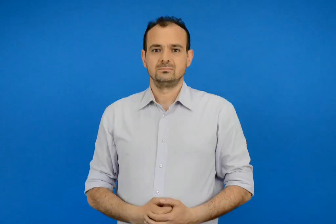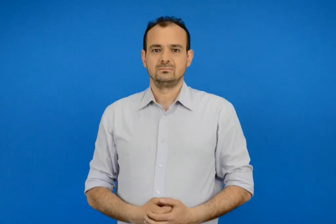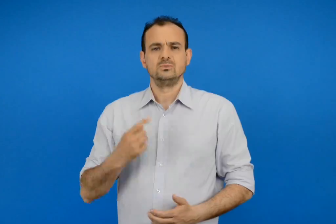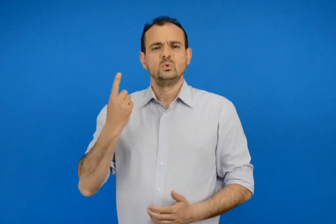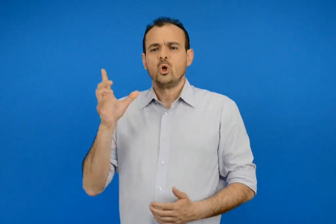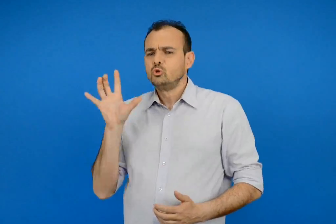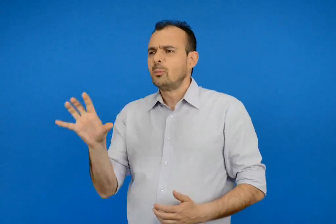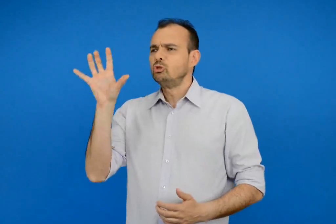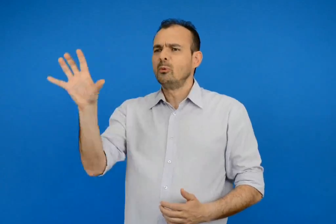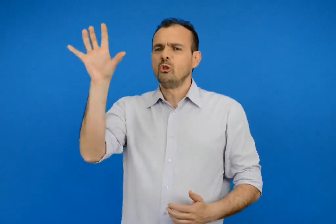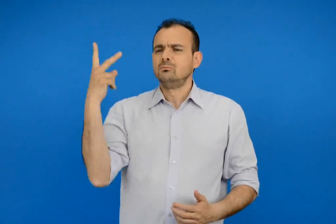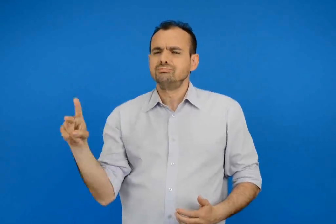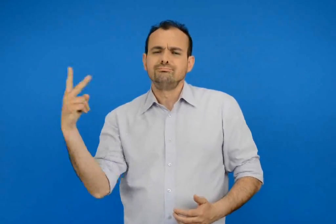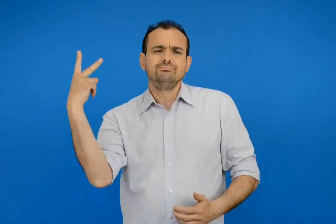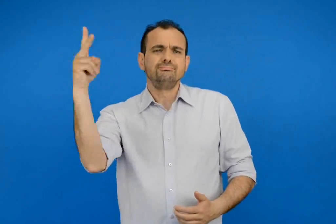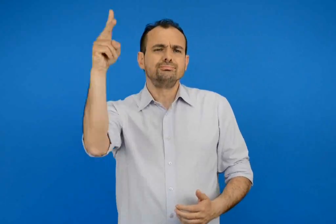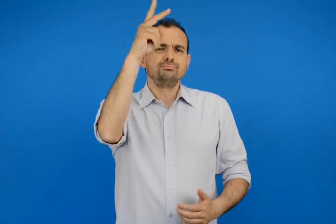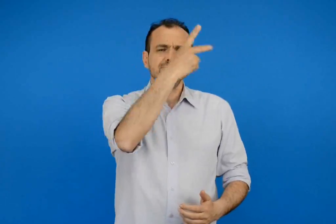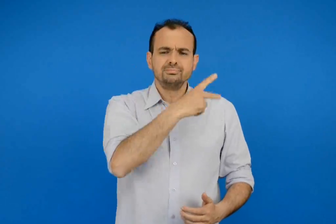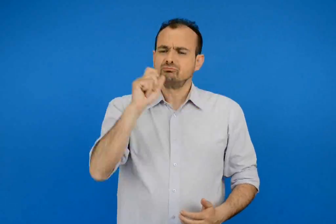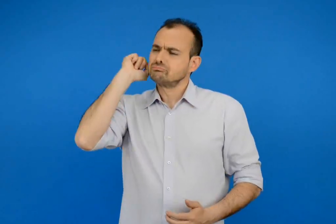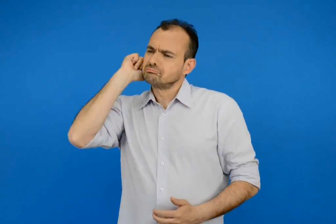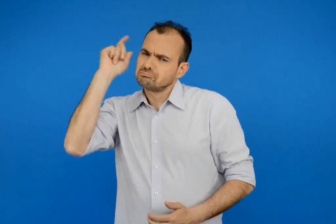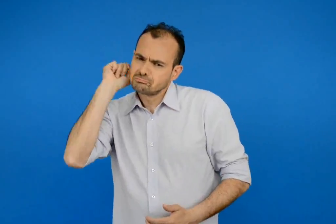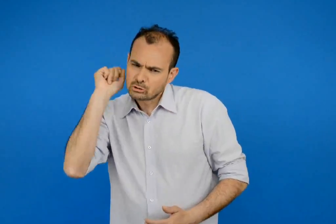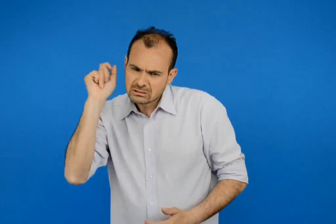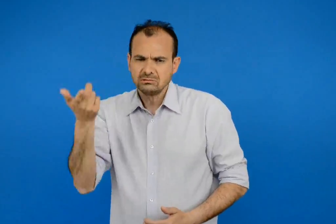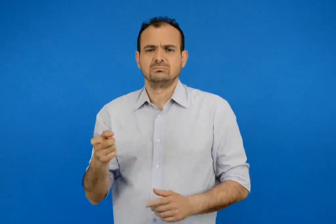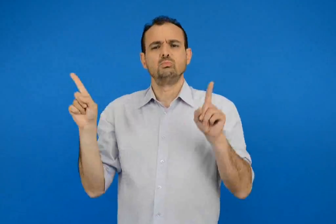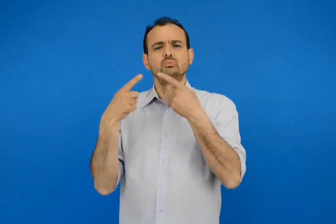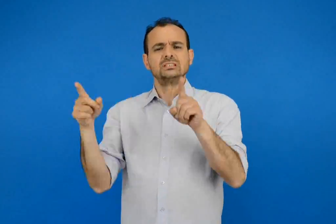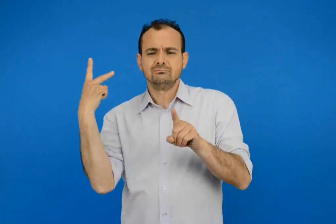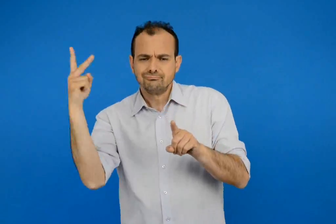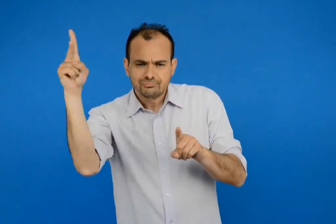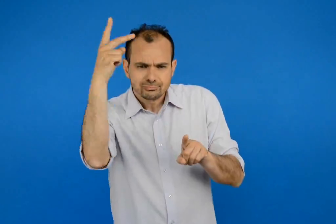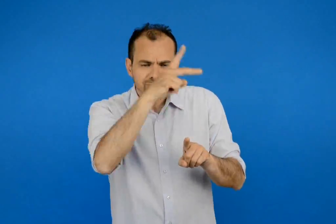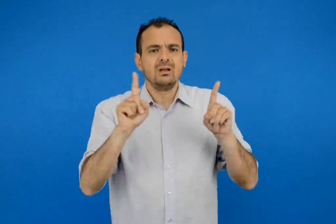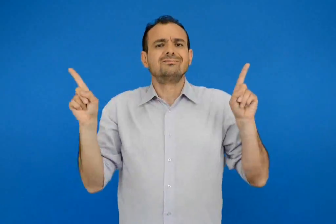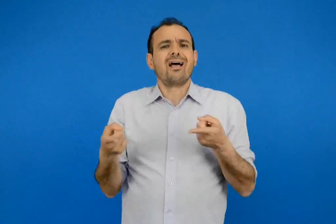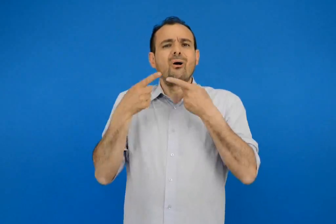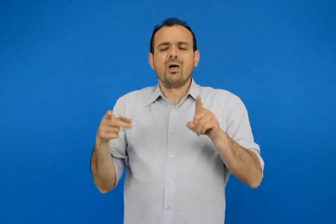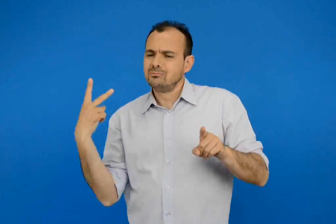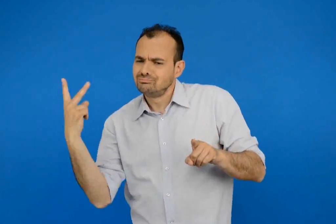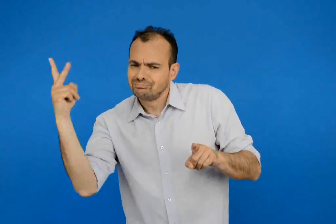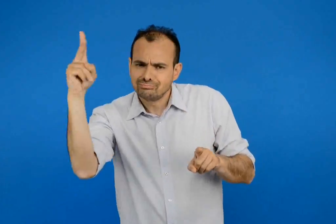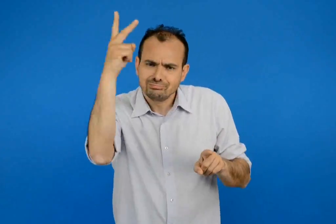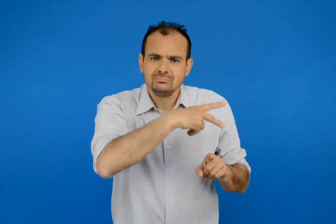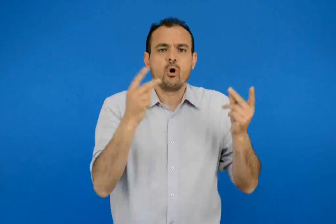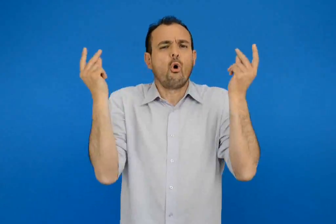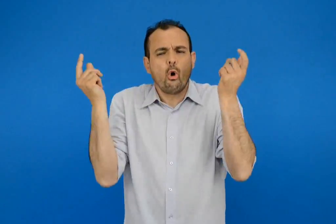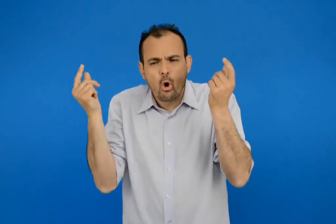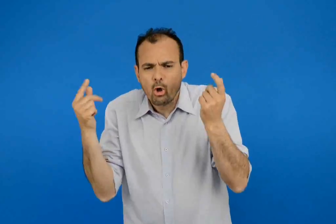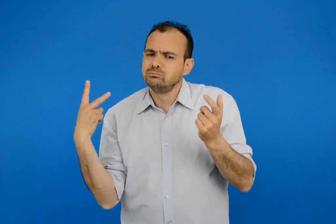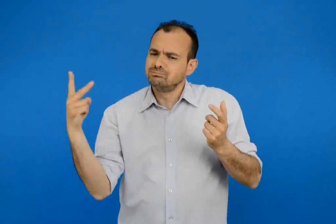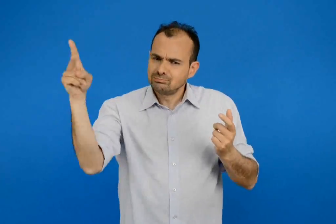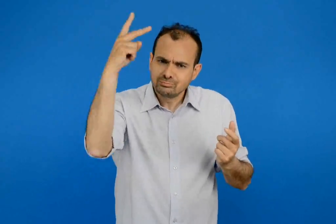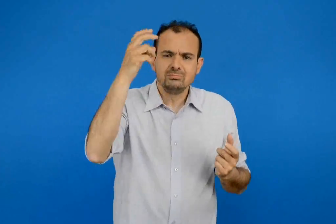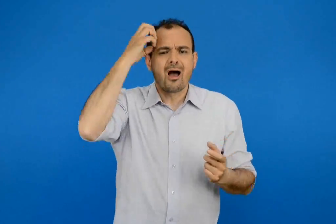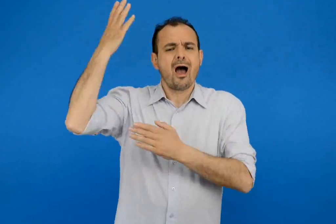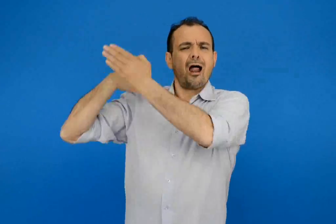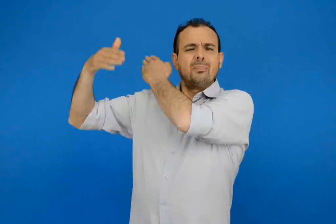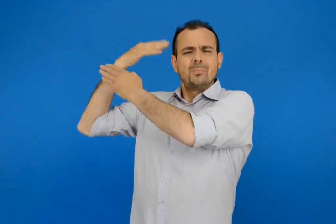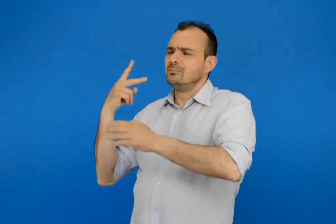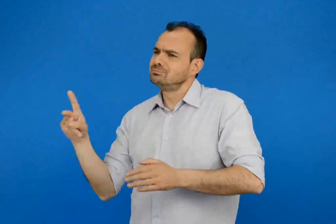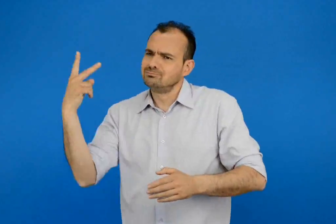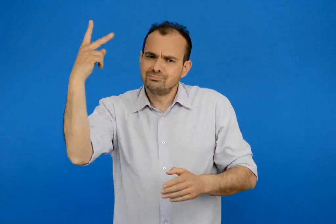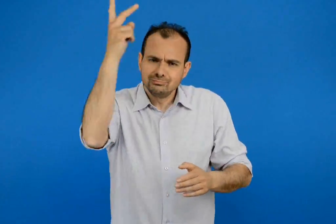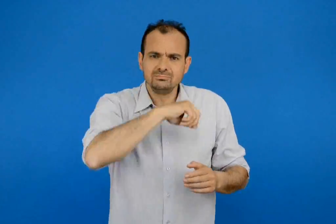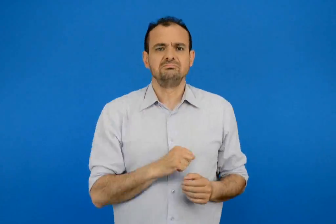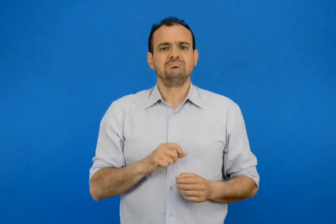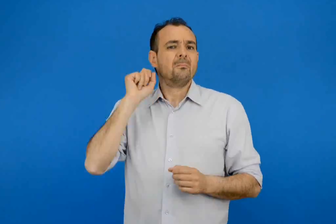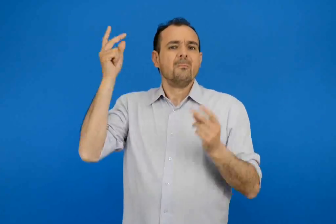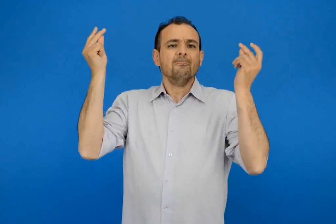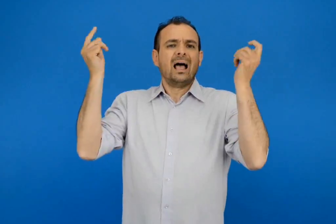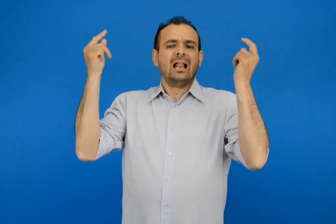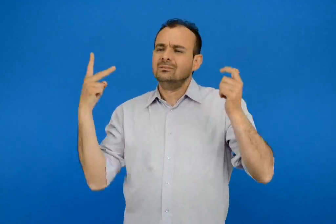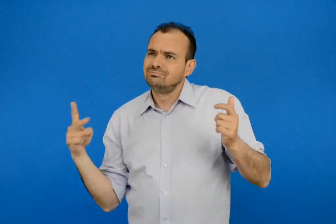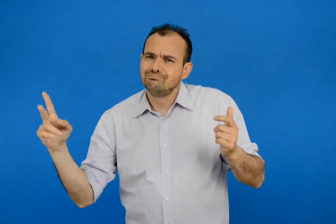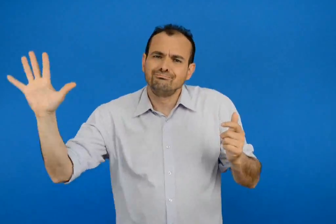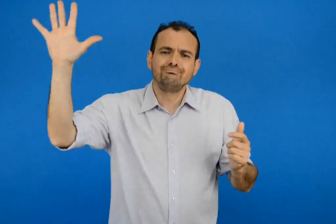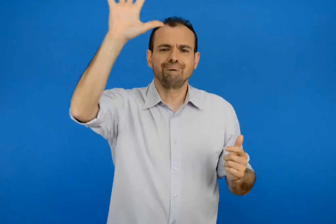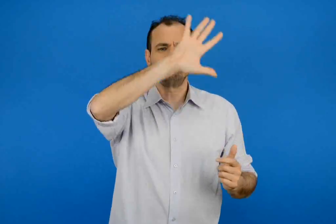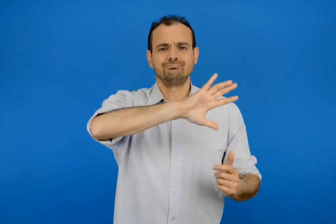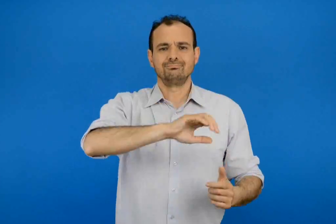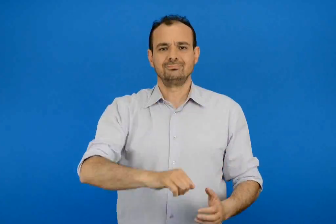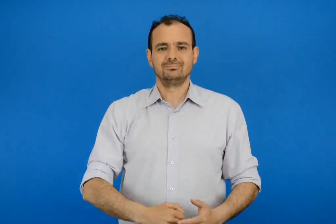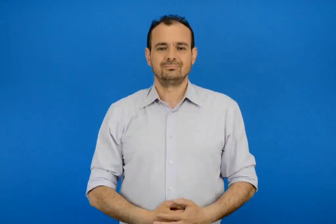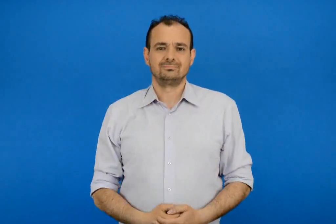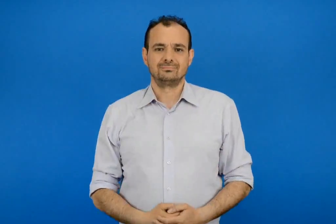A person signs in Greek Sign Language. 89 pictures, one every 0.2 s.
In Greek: κάθε τόπος έχει τις δίκες του γιορτές τη μουσική του τα τραγούδια του τους χορούς του τα έθιμα του τα πανηγύρια του
